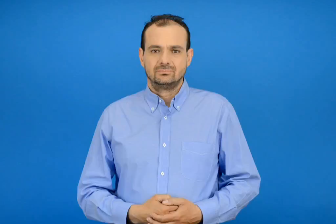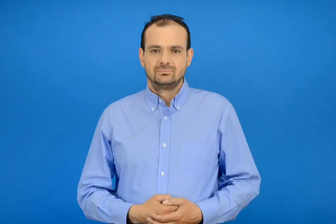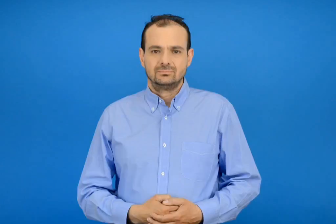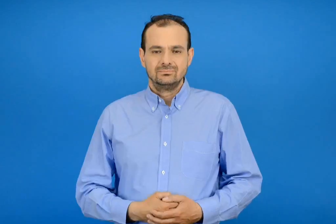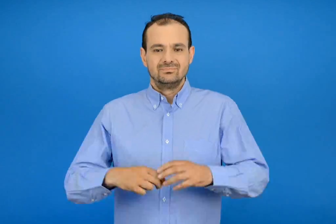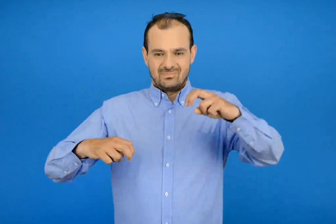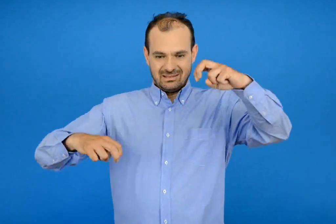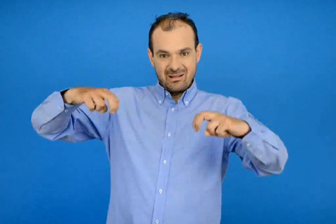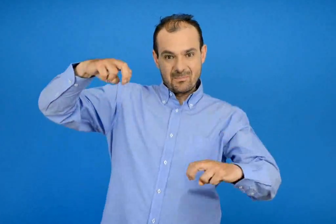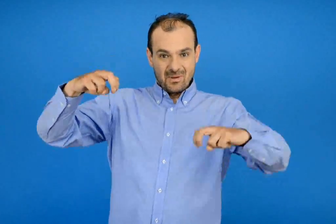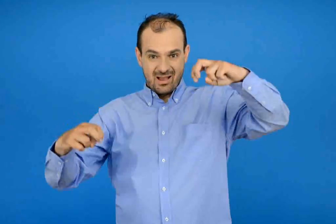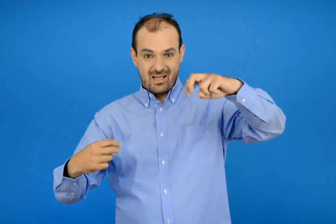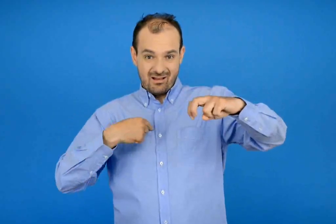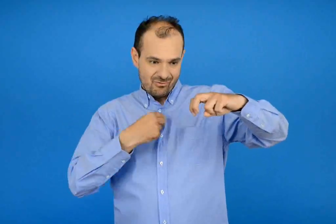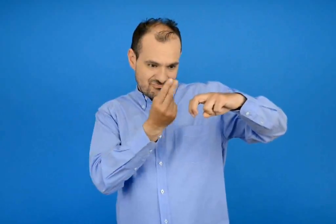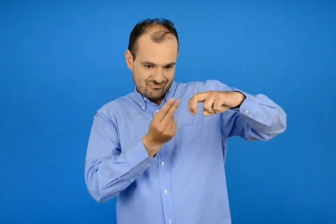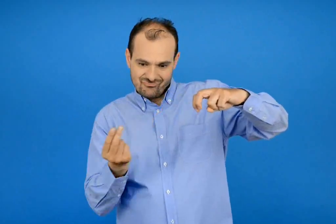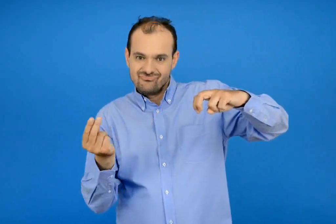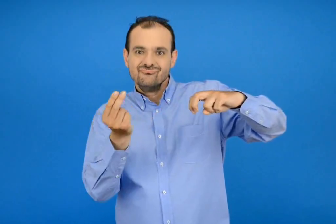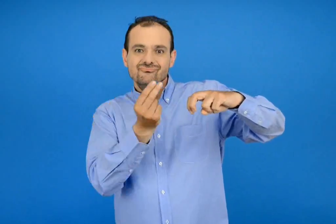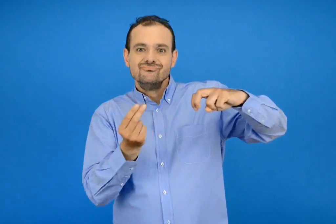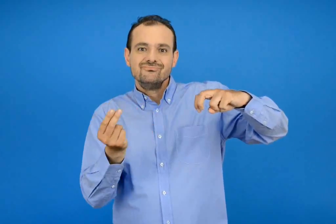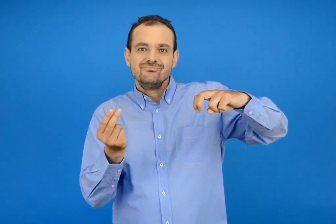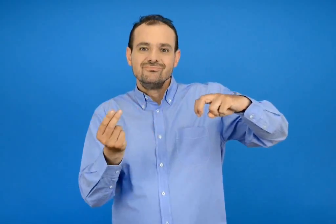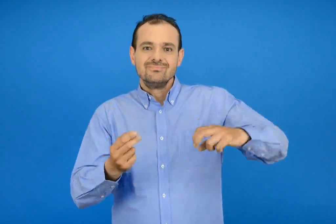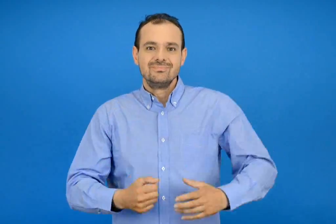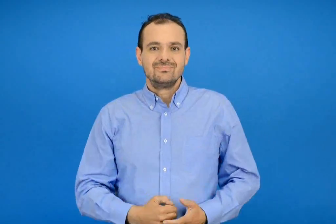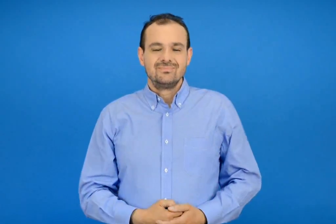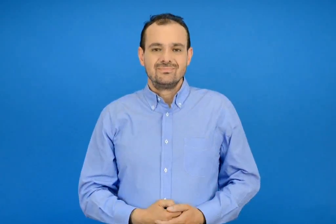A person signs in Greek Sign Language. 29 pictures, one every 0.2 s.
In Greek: ζωγραφίζω μια τραμπάλα
